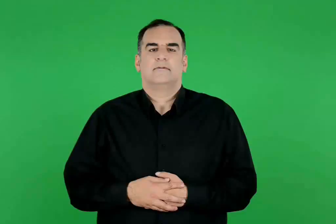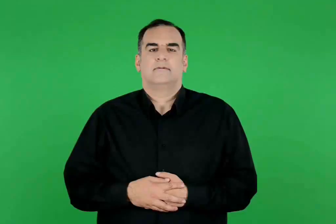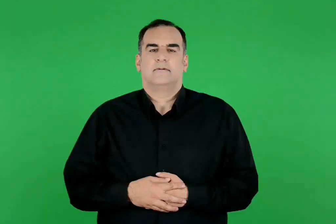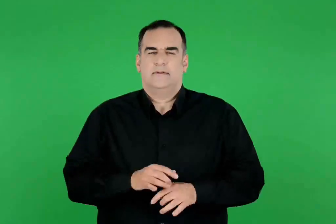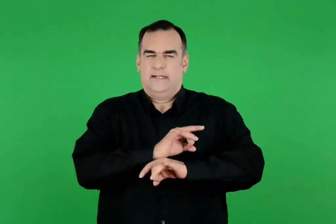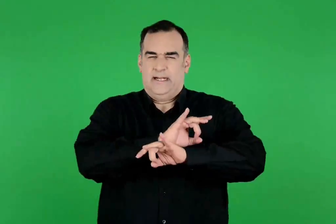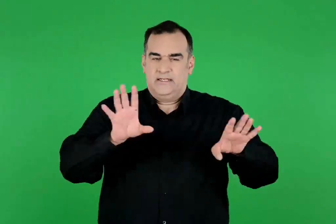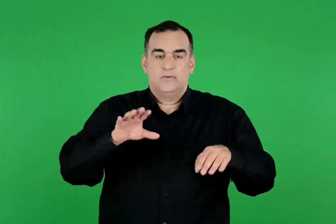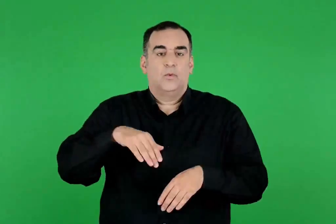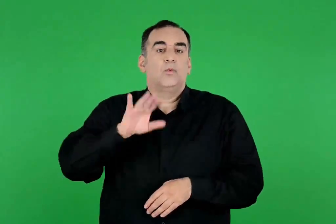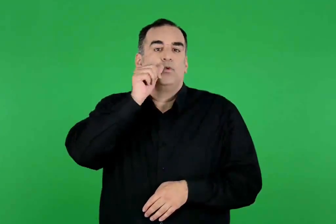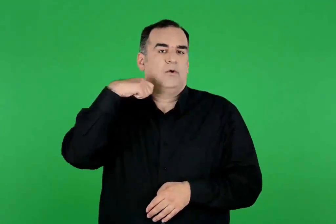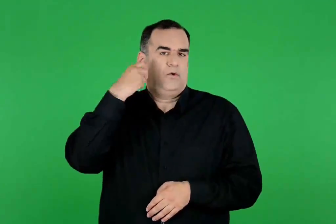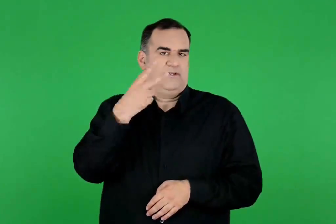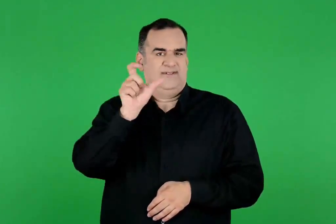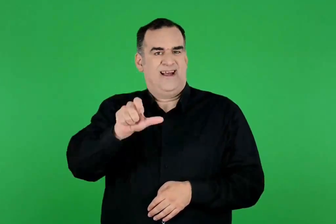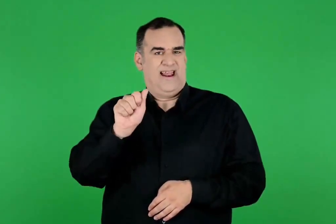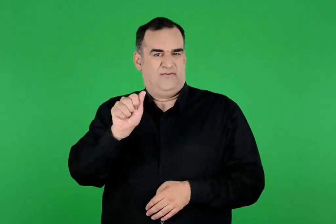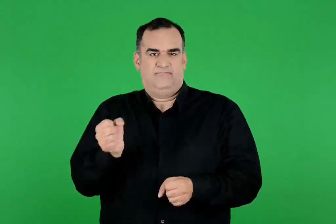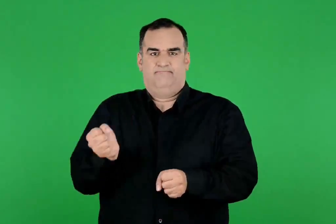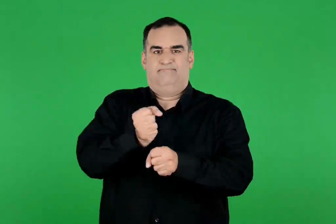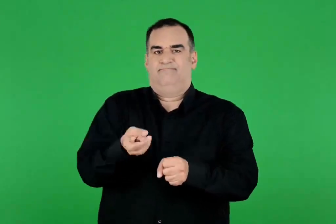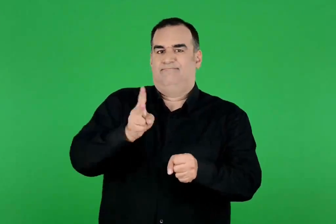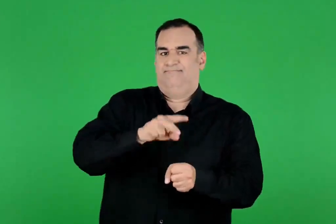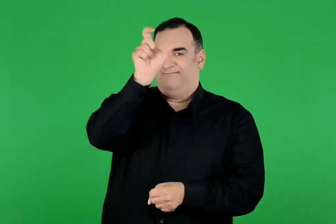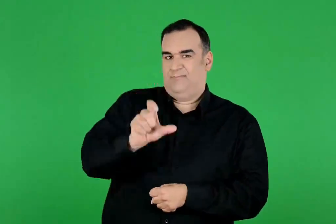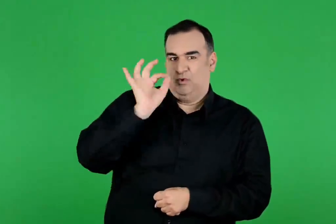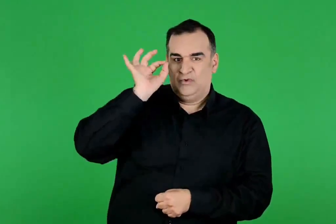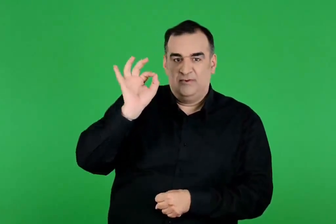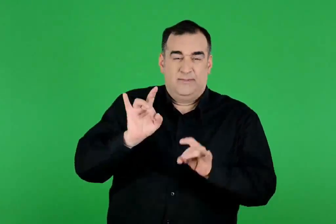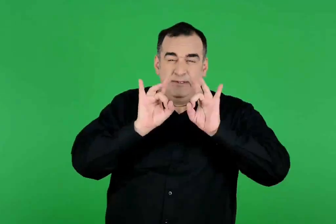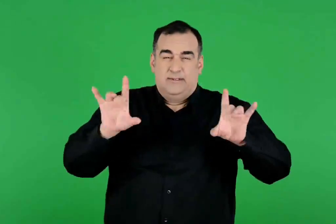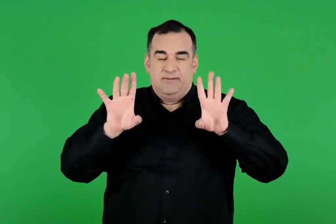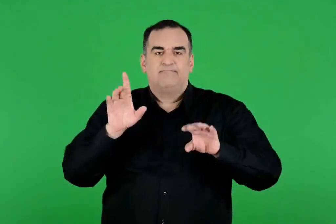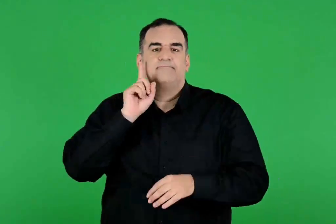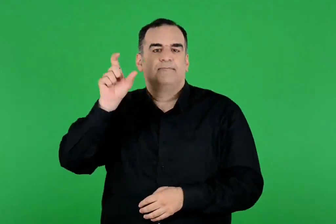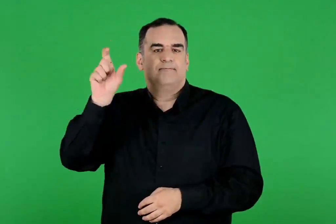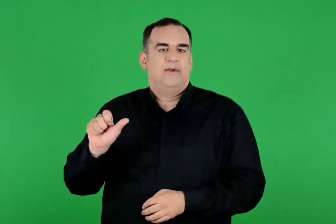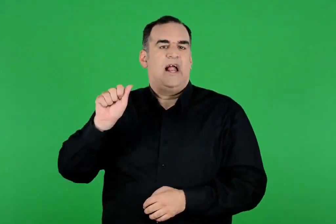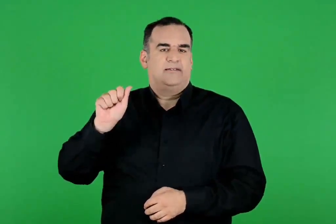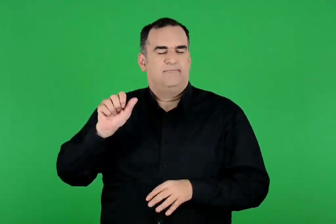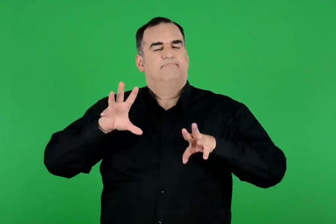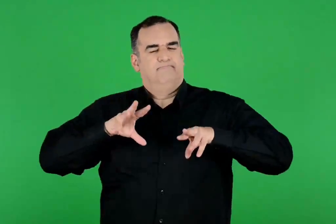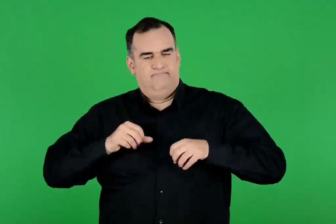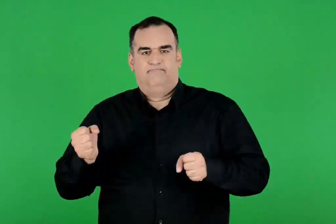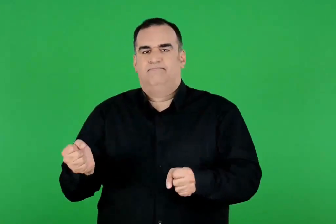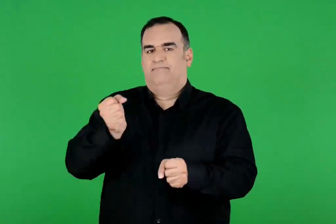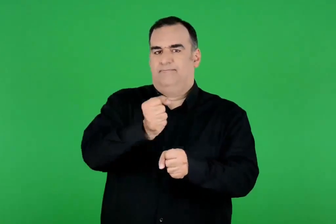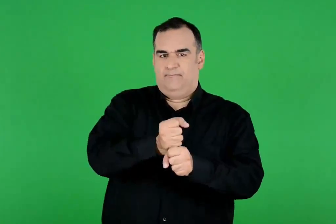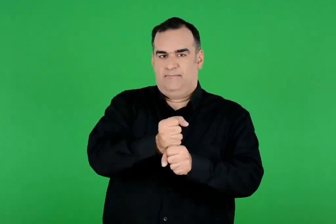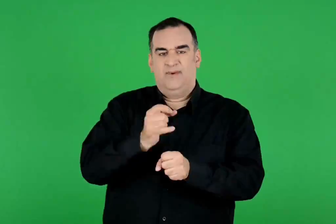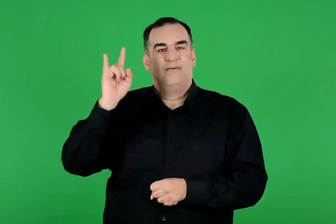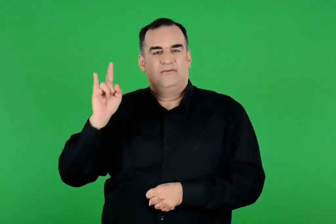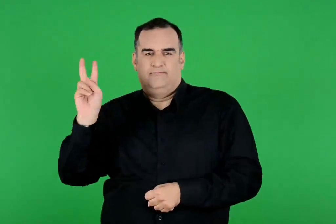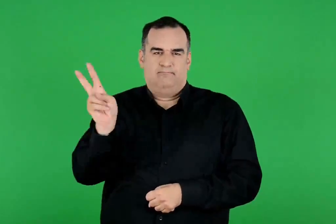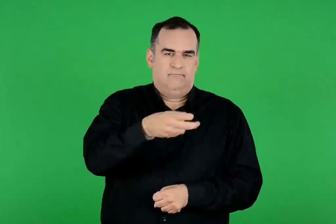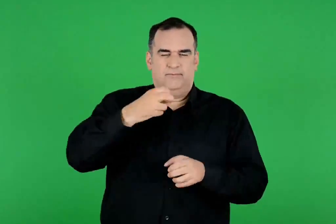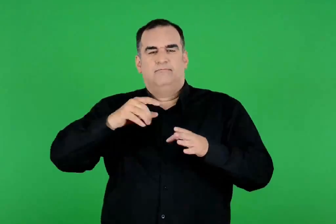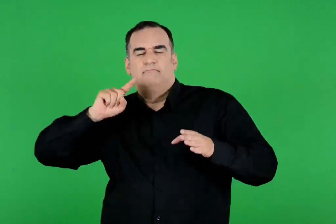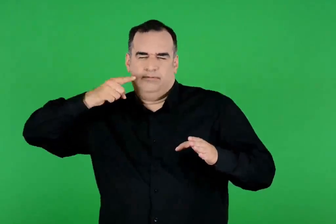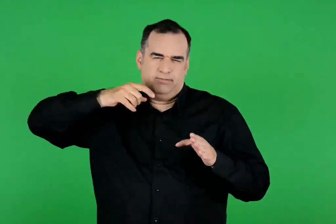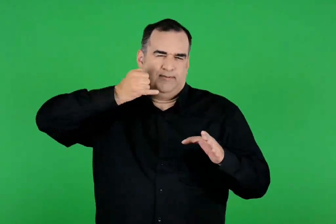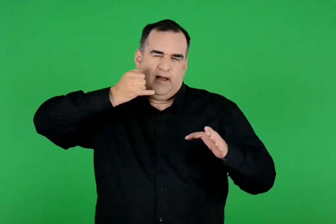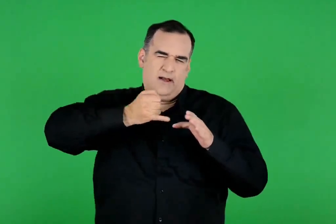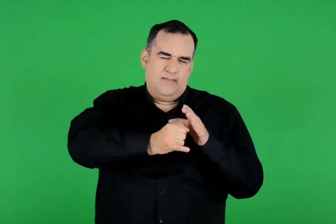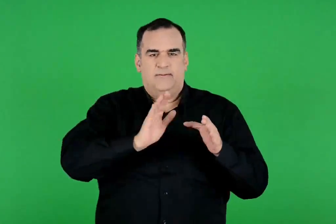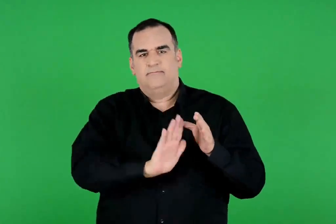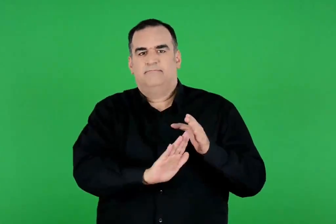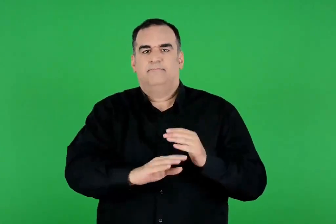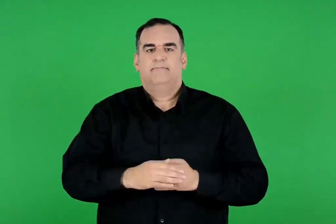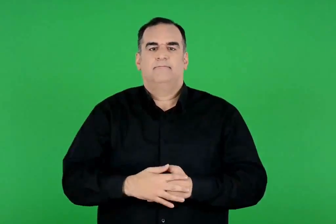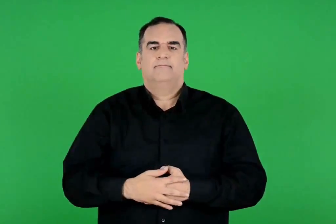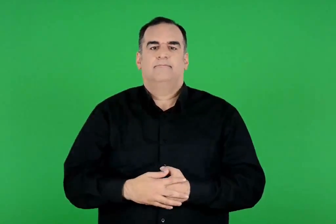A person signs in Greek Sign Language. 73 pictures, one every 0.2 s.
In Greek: κανείς , ούτε οι γονείς του άδμητου δε δέχτηκαν να πεθάνουν αντί για αυτόν. δέχτηκε όμως η άλκηστη κι ήρθε ο χάροντας και την πήρε , για να την πάει στον άδη
